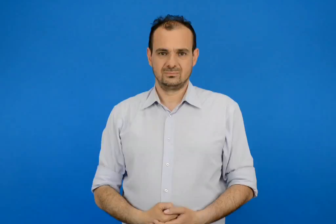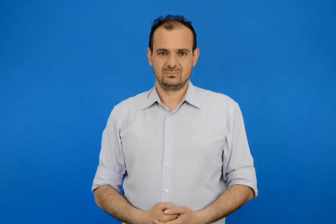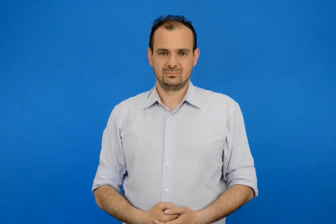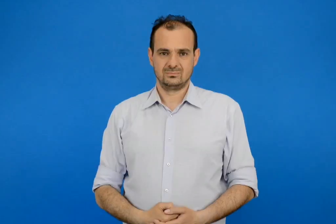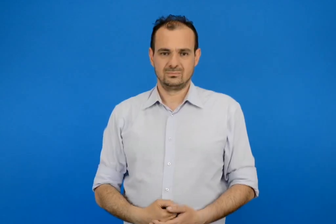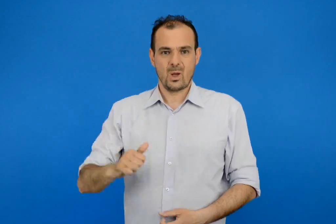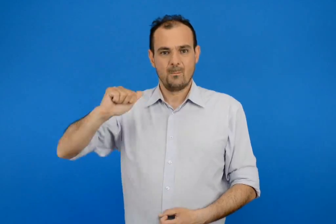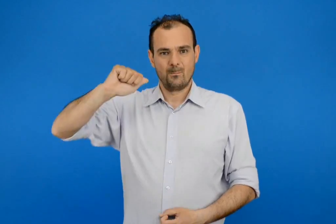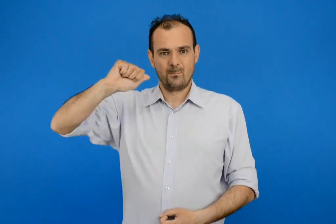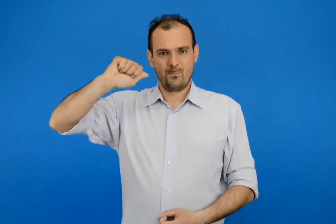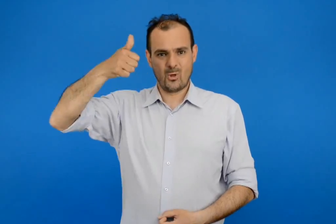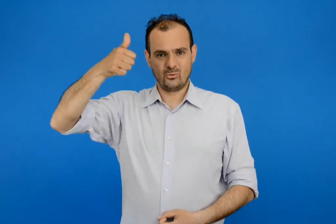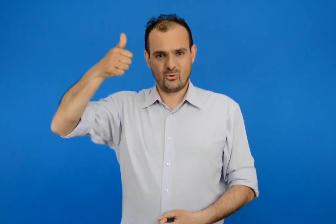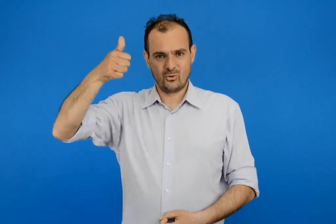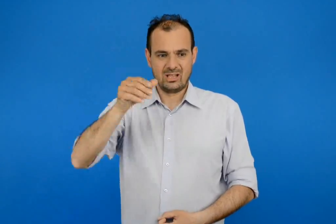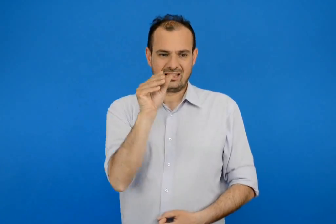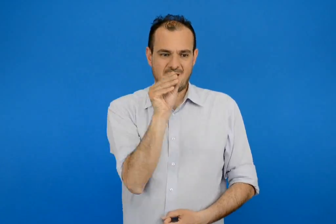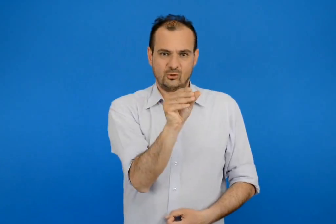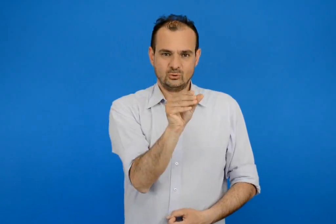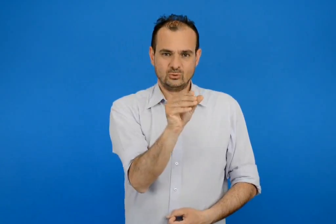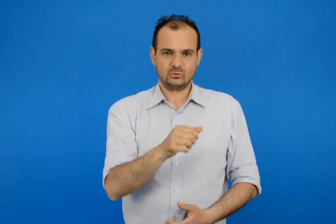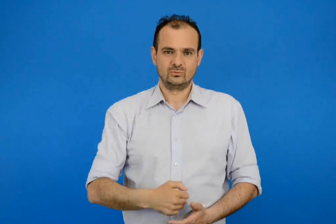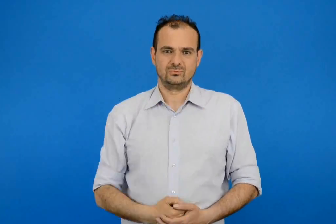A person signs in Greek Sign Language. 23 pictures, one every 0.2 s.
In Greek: α τεύχος
